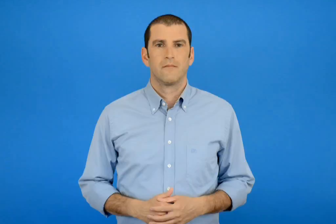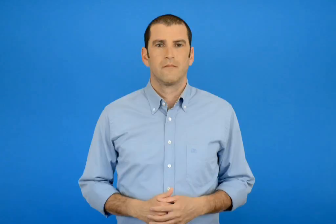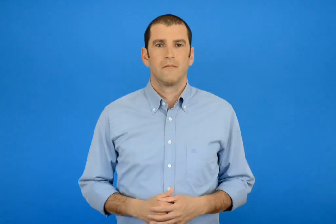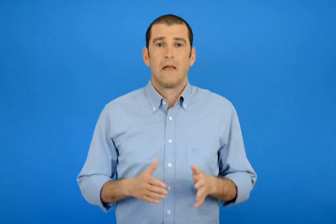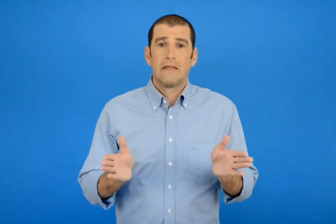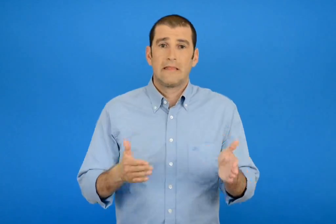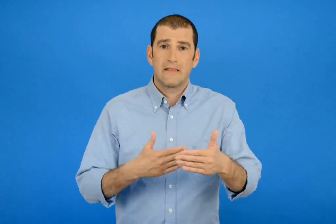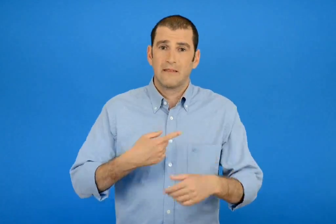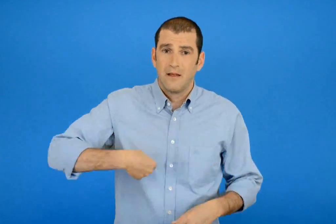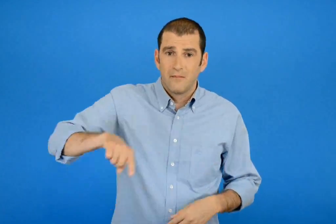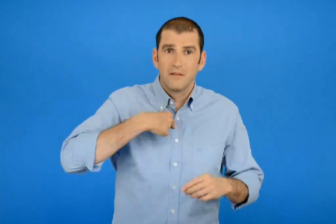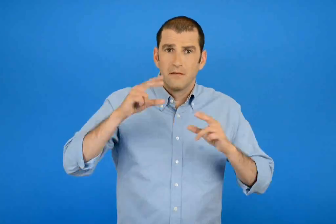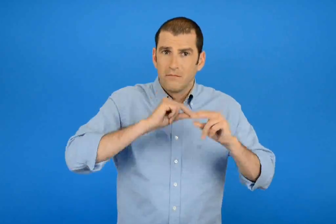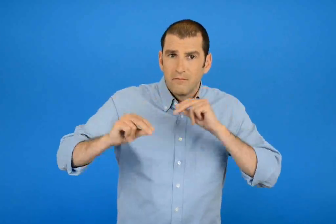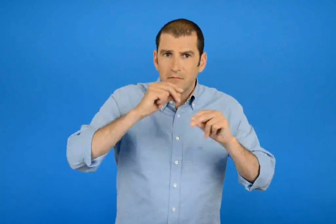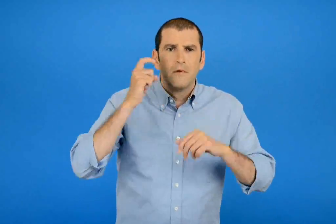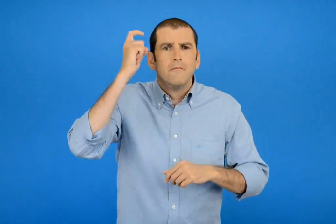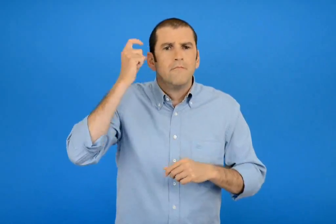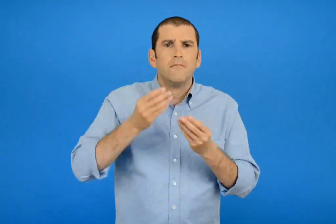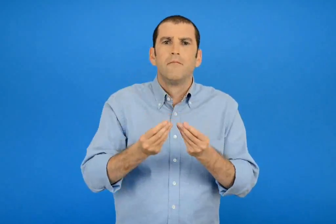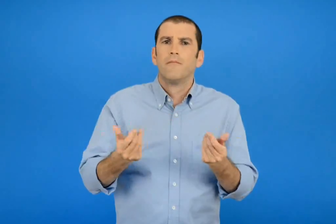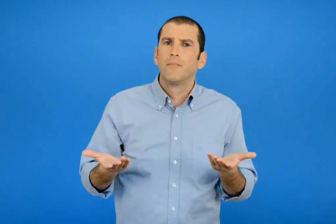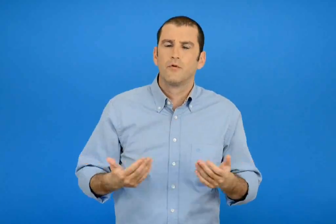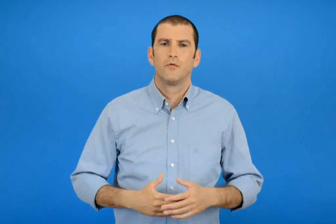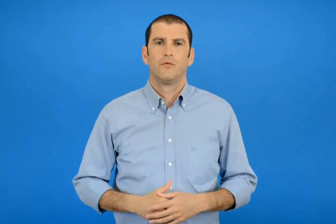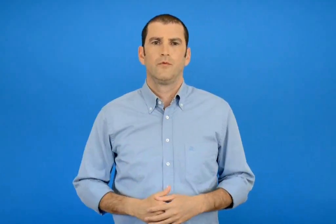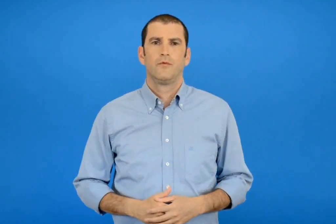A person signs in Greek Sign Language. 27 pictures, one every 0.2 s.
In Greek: συζητάμε στην τάξη πως σκεφτήκαμε
